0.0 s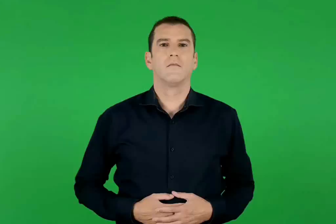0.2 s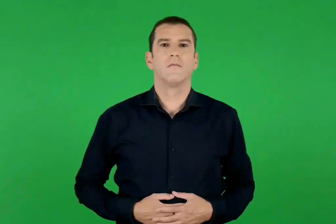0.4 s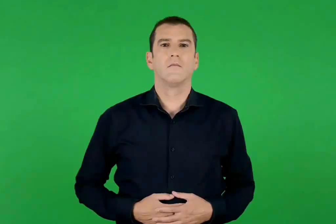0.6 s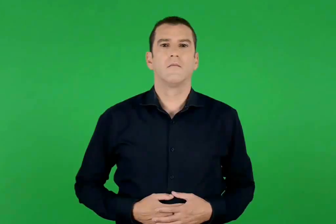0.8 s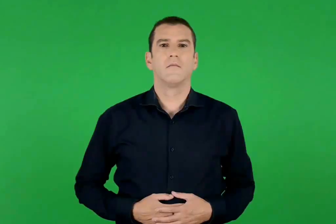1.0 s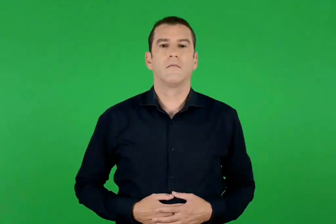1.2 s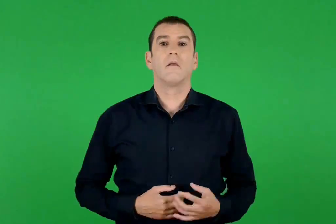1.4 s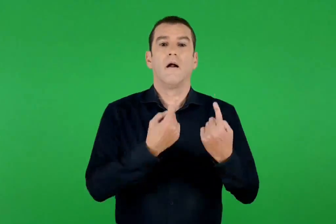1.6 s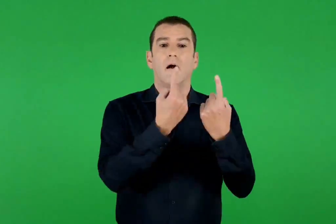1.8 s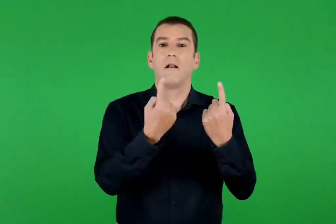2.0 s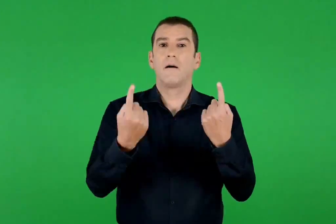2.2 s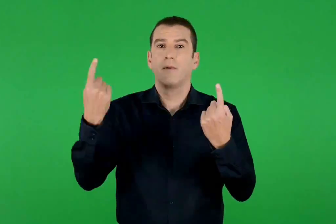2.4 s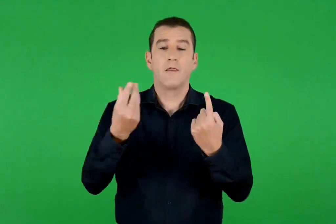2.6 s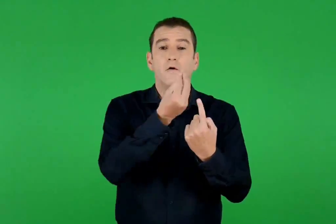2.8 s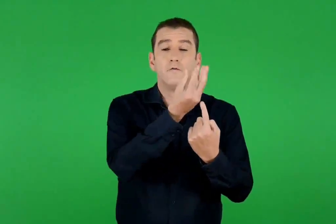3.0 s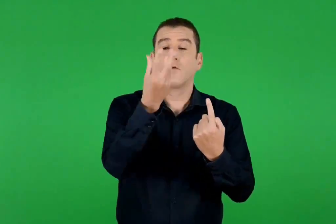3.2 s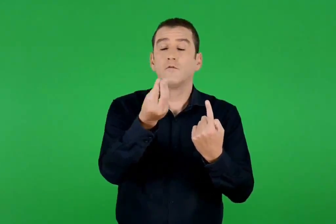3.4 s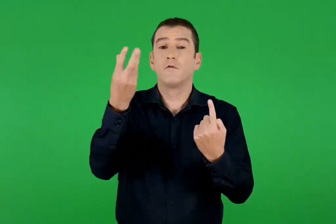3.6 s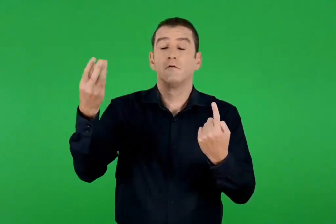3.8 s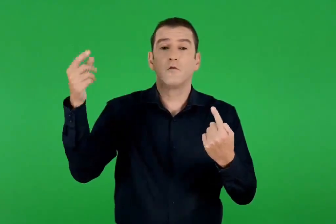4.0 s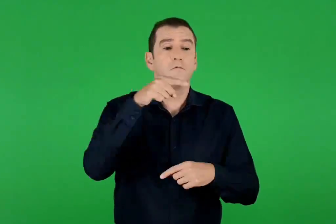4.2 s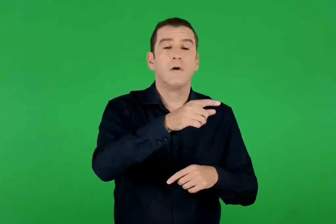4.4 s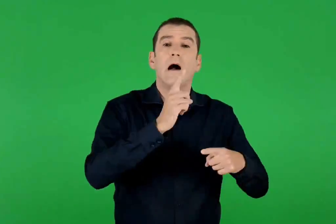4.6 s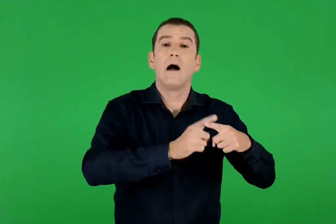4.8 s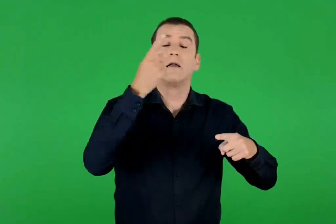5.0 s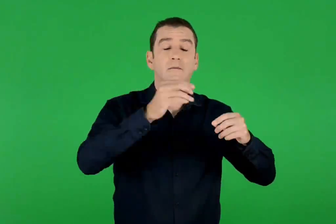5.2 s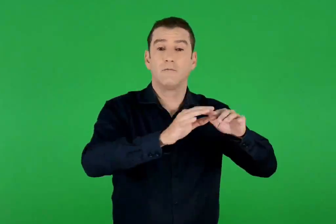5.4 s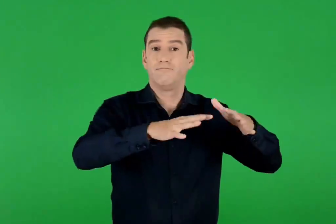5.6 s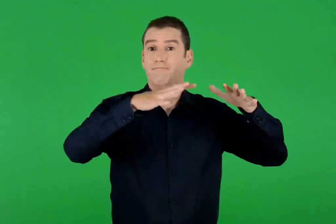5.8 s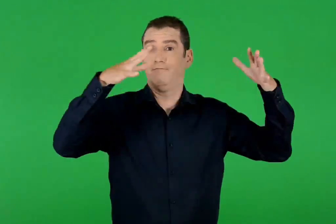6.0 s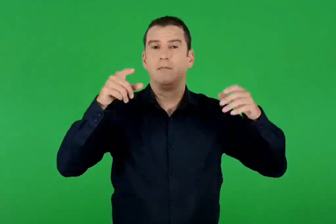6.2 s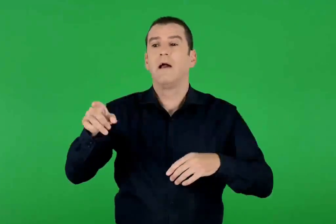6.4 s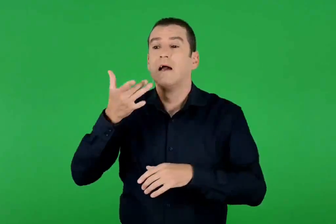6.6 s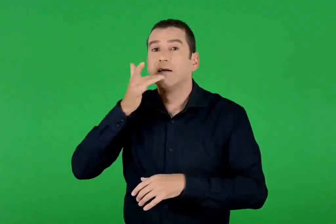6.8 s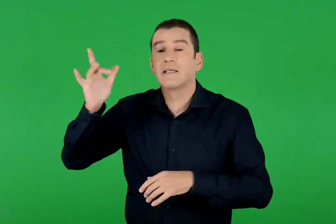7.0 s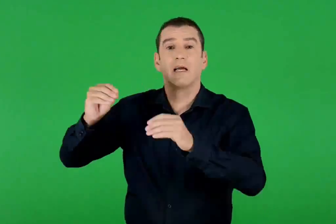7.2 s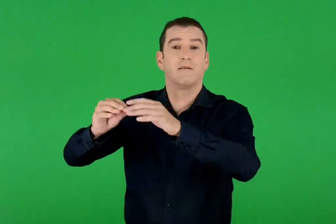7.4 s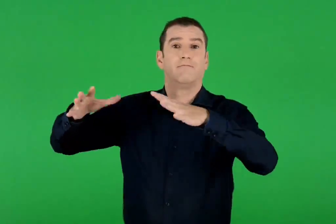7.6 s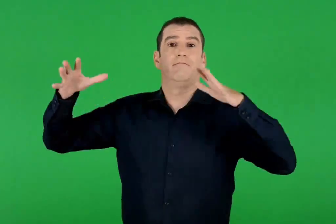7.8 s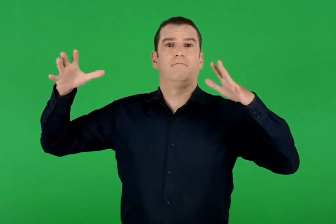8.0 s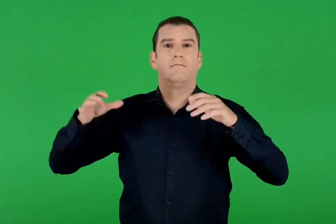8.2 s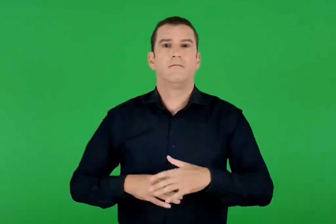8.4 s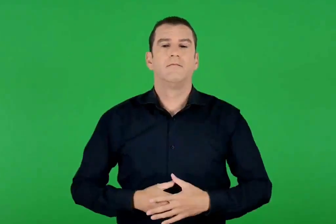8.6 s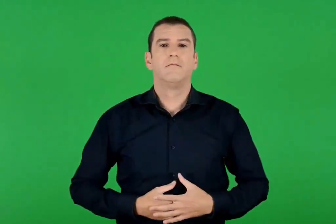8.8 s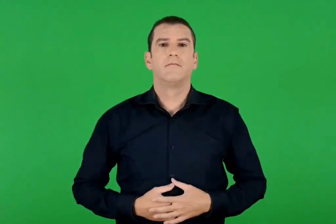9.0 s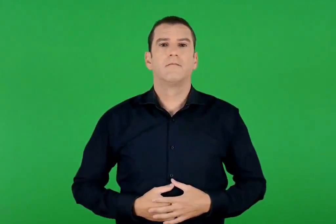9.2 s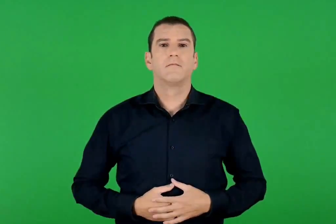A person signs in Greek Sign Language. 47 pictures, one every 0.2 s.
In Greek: λάμπει το ασήμι , λάμπει το χρυσάφι από το φως που χύνουνε οι λαμπάδες
